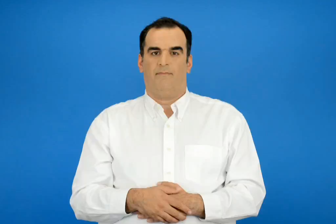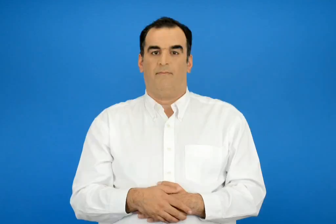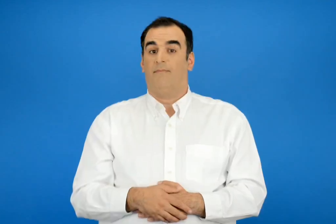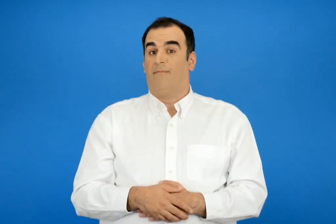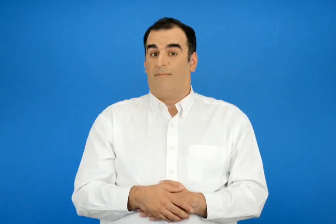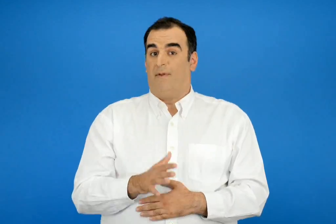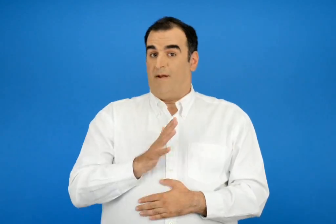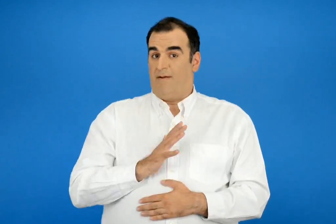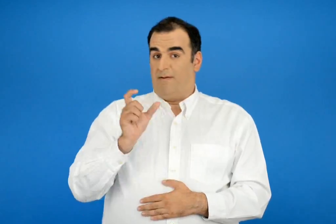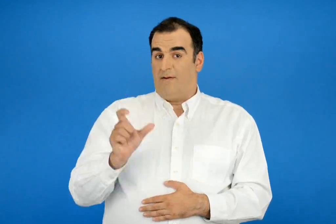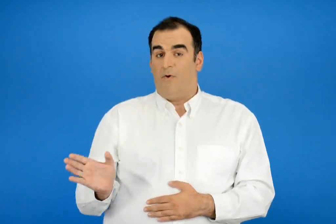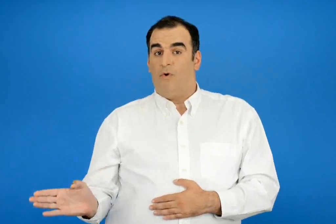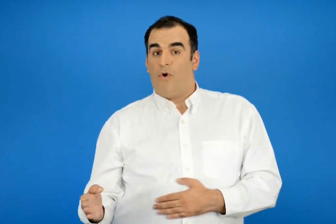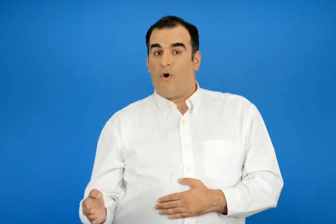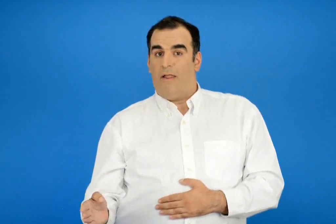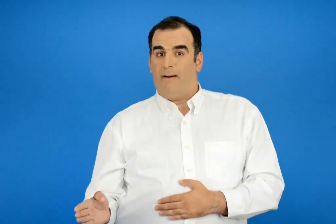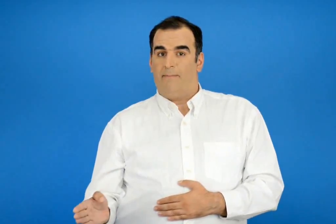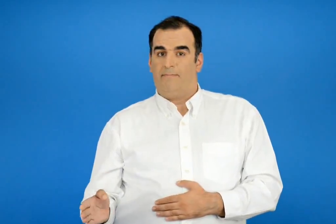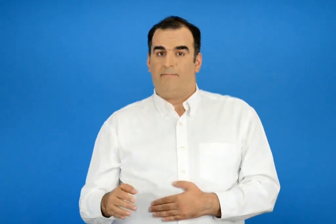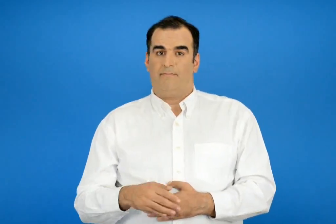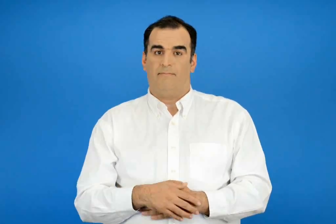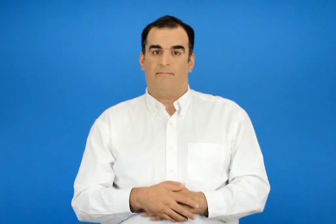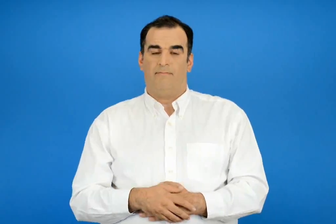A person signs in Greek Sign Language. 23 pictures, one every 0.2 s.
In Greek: γοργόνα
